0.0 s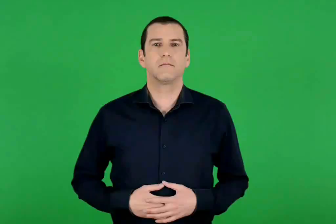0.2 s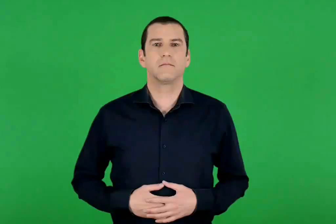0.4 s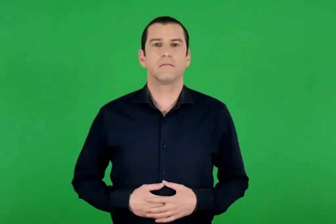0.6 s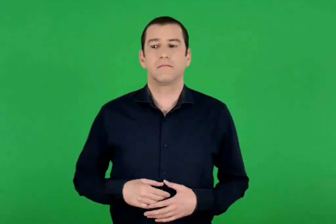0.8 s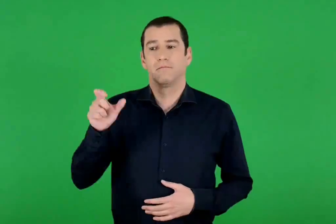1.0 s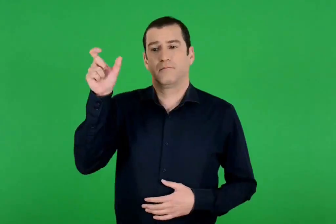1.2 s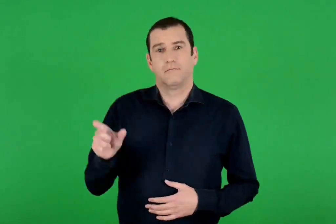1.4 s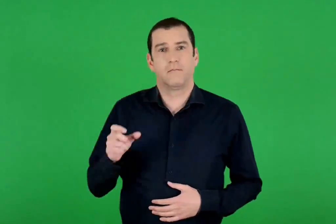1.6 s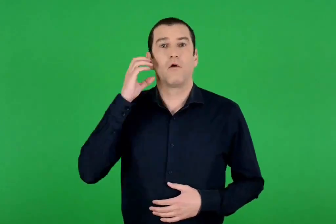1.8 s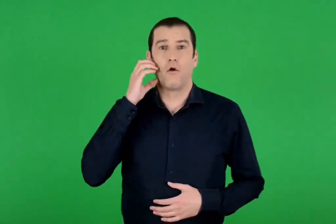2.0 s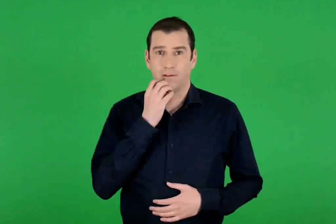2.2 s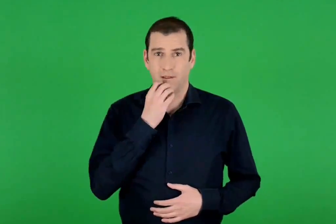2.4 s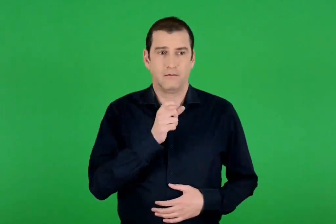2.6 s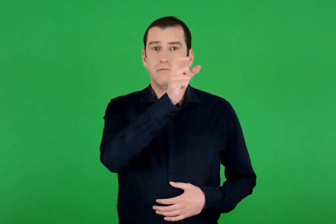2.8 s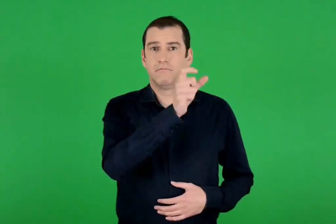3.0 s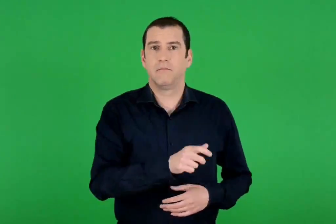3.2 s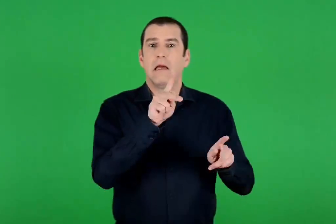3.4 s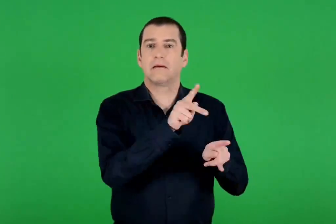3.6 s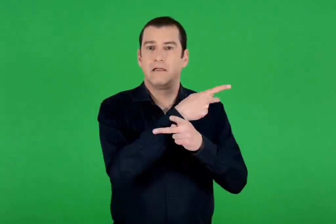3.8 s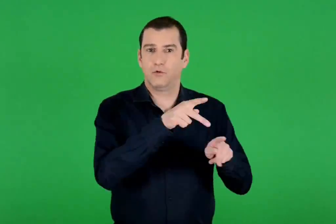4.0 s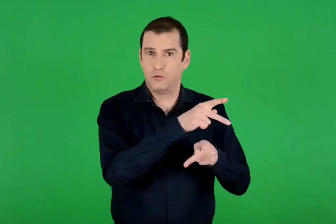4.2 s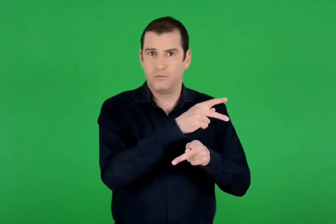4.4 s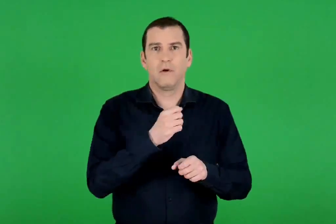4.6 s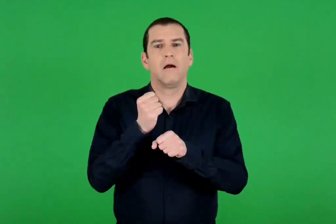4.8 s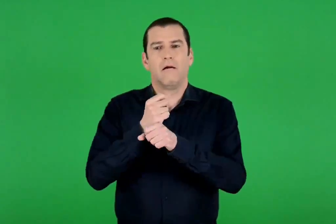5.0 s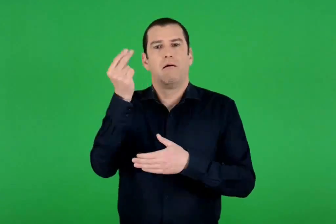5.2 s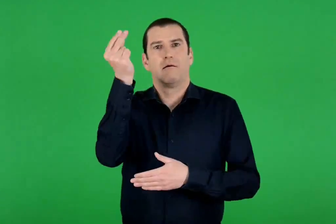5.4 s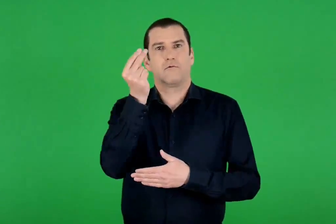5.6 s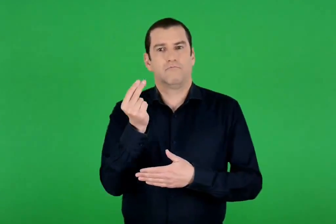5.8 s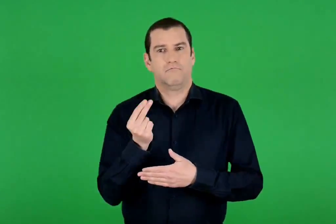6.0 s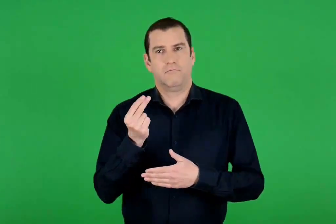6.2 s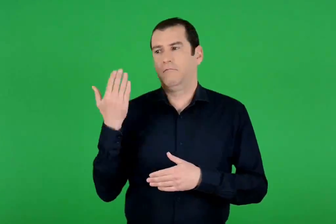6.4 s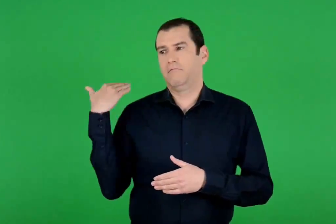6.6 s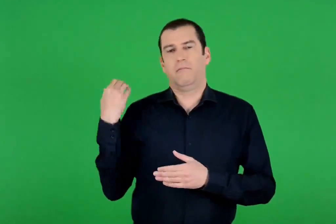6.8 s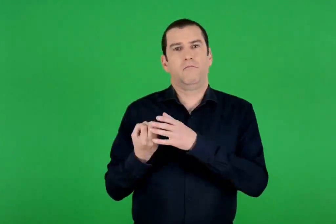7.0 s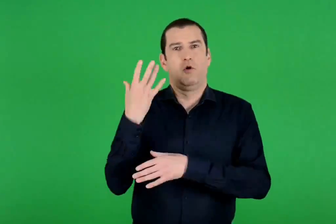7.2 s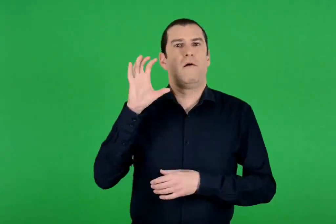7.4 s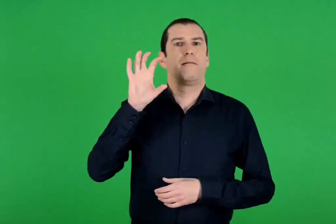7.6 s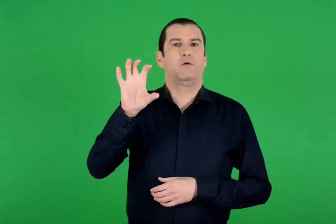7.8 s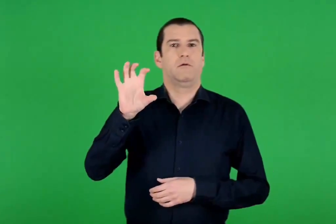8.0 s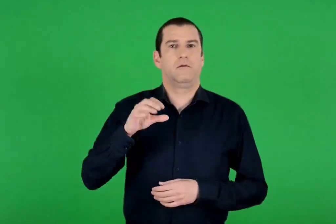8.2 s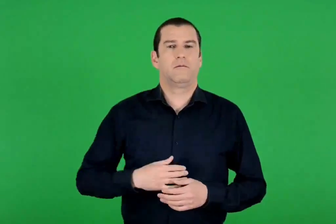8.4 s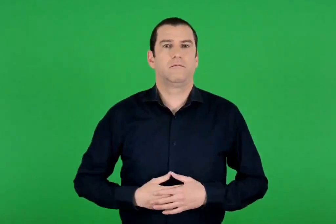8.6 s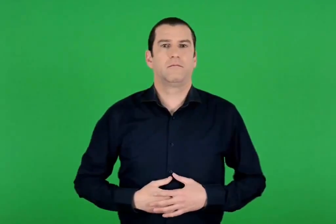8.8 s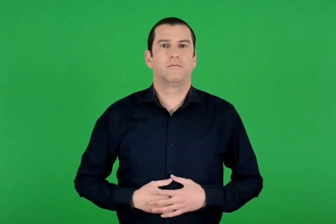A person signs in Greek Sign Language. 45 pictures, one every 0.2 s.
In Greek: οδυσσέας και καλυψώ. έργο ζωγραφικής της νεότερης εποχής
